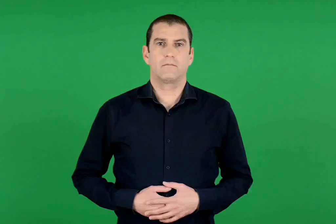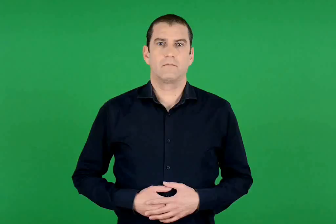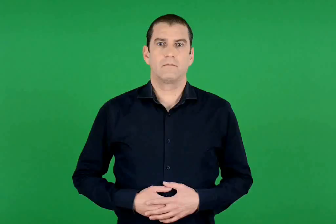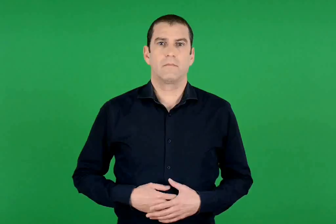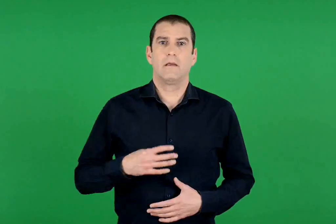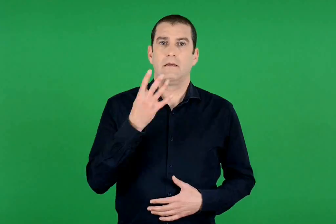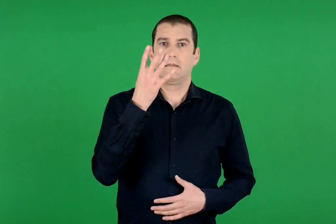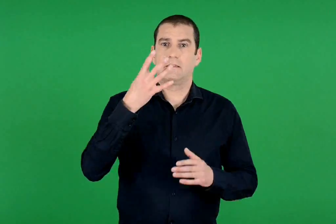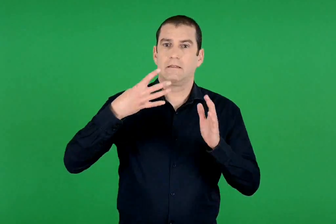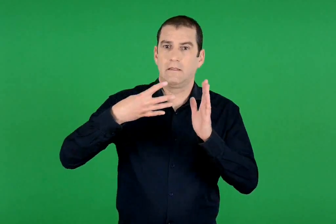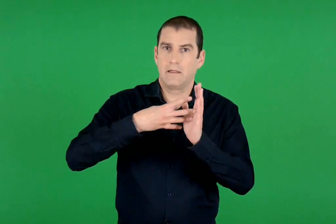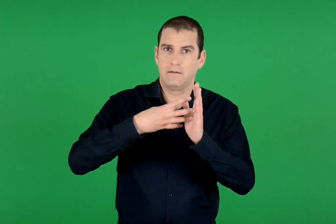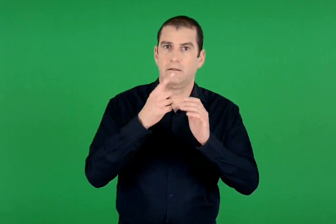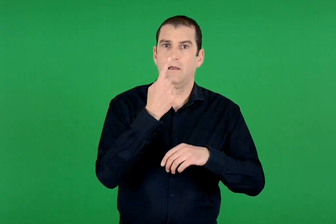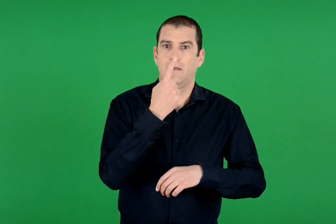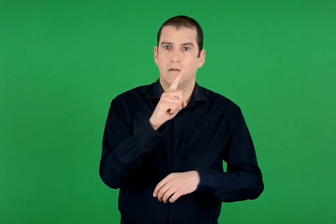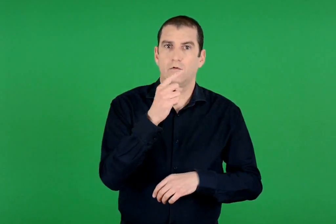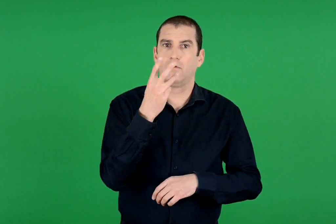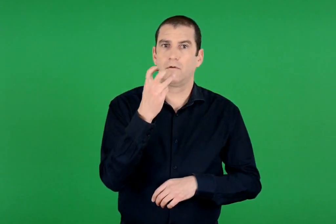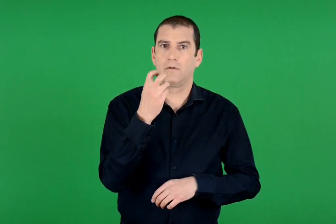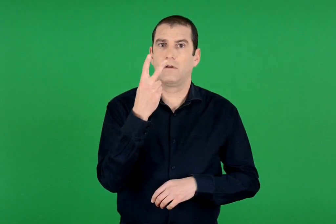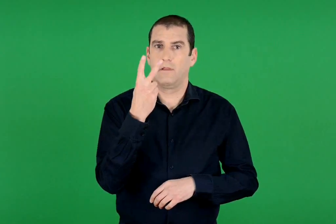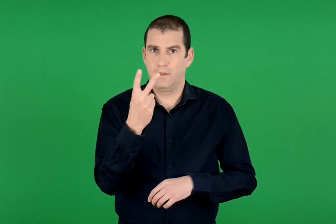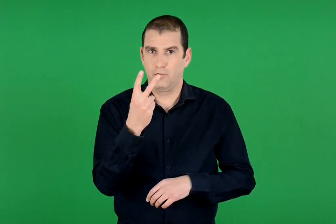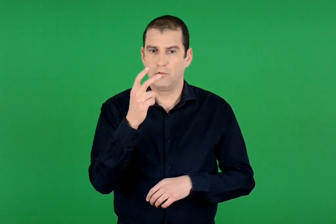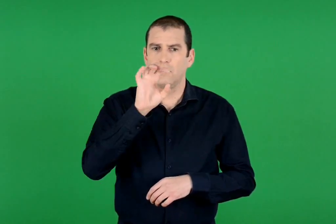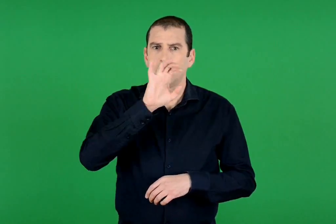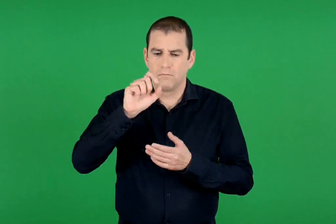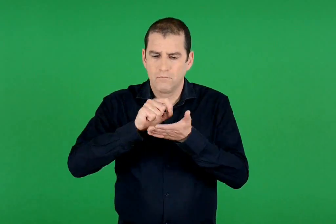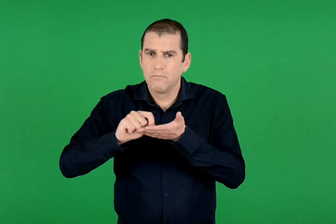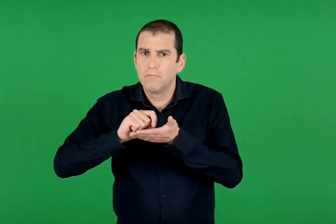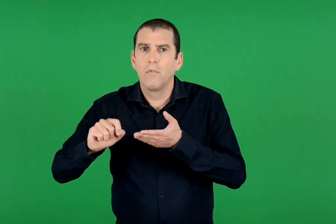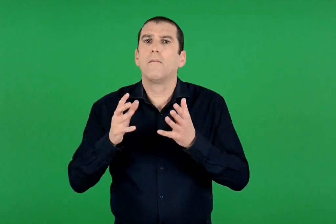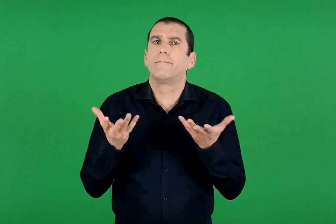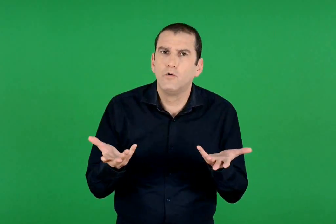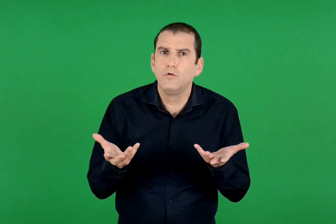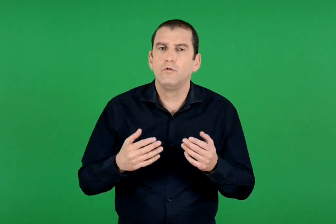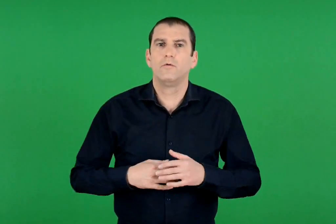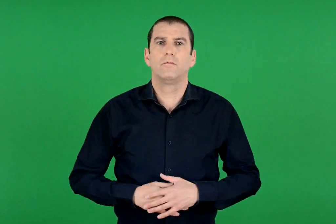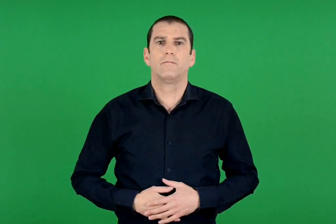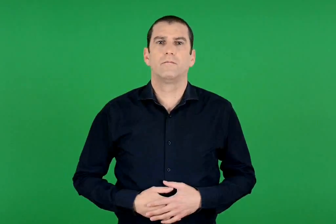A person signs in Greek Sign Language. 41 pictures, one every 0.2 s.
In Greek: πώς γράφεται το 4.132 ;
